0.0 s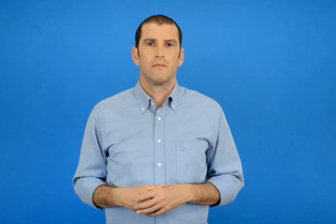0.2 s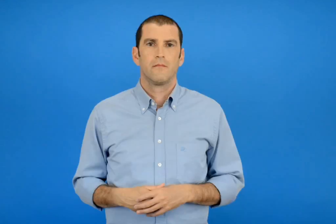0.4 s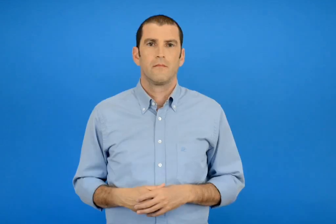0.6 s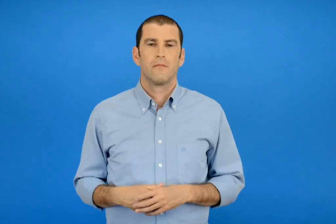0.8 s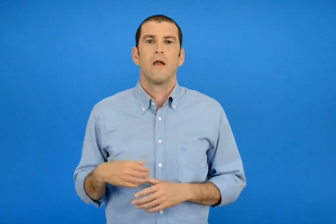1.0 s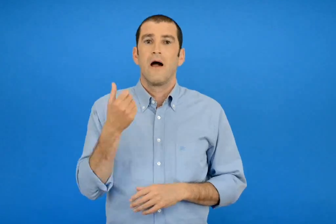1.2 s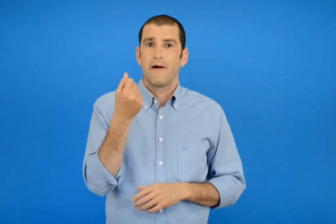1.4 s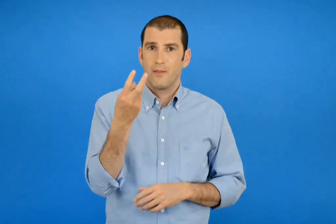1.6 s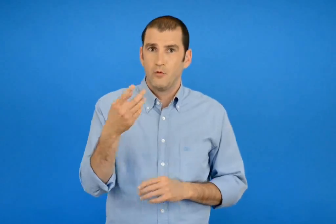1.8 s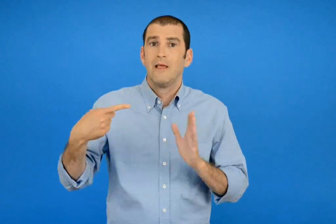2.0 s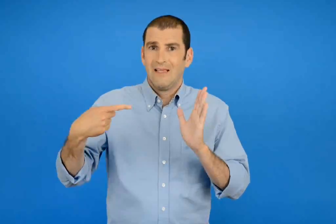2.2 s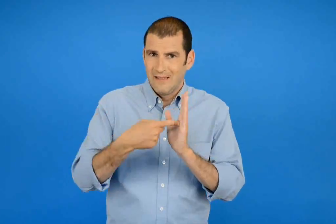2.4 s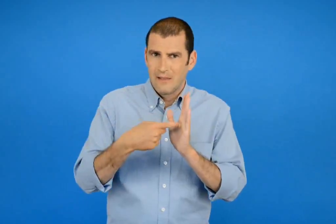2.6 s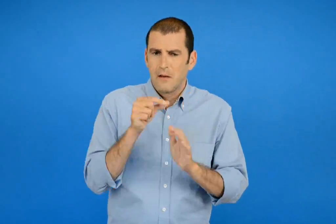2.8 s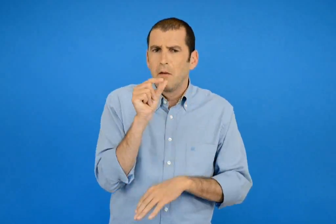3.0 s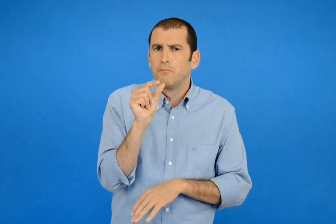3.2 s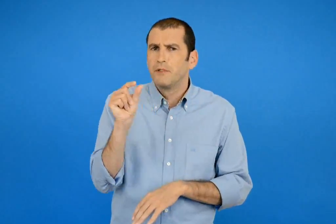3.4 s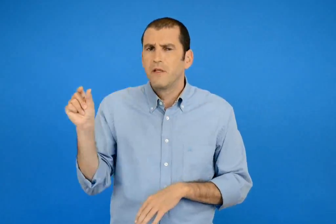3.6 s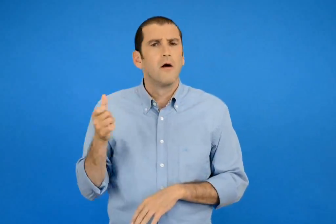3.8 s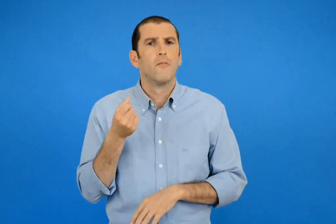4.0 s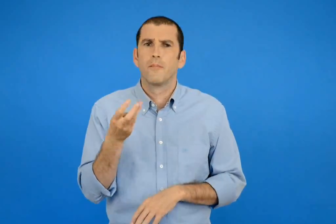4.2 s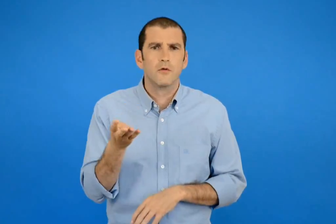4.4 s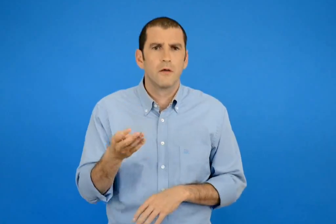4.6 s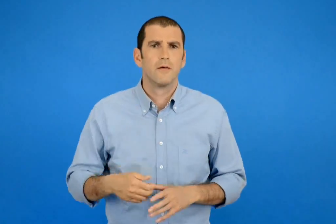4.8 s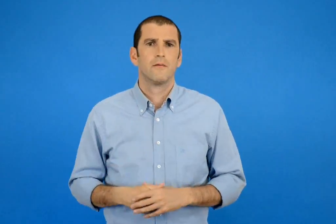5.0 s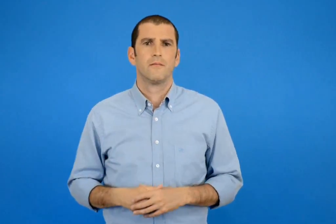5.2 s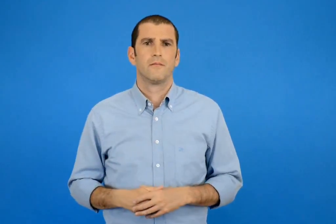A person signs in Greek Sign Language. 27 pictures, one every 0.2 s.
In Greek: πόσα ψηφιά έχει ο αριθμός χίλια ;
